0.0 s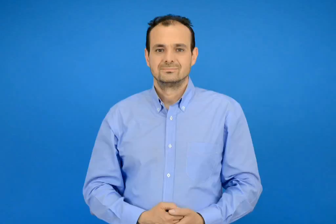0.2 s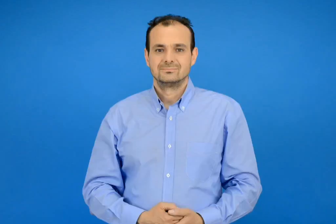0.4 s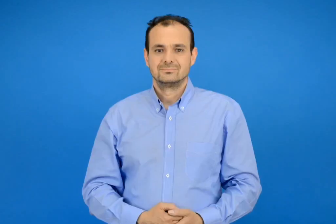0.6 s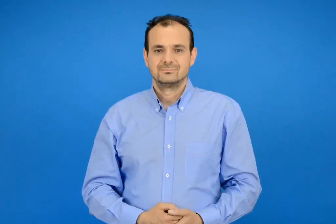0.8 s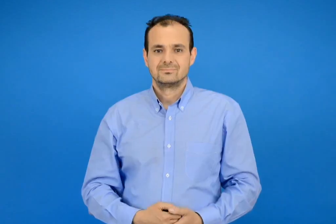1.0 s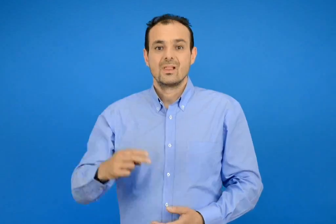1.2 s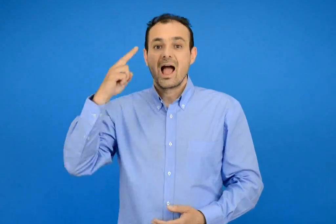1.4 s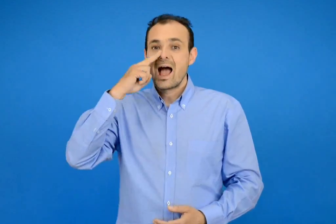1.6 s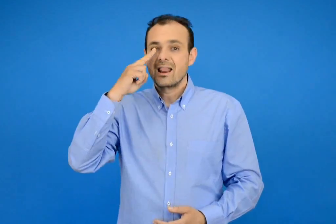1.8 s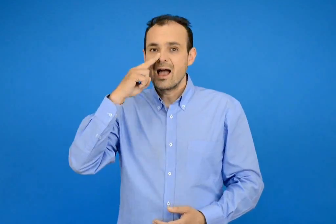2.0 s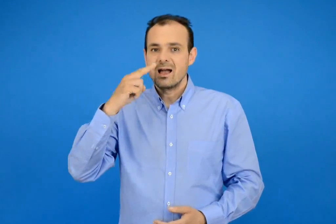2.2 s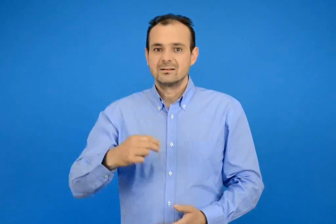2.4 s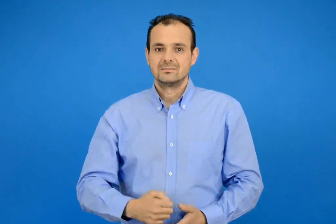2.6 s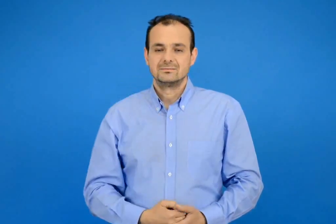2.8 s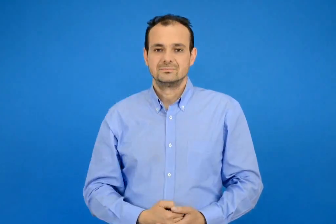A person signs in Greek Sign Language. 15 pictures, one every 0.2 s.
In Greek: η άννα
